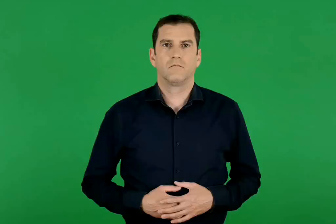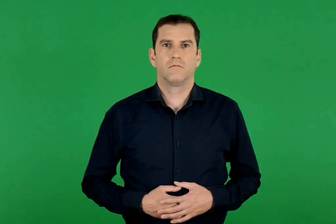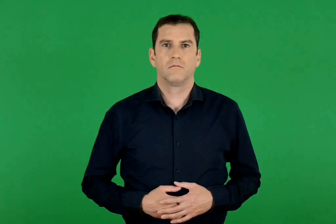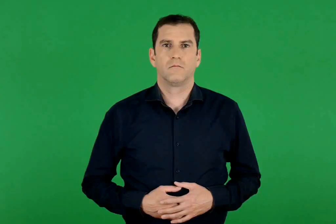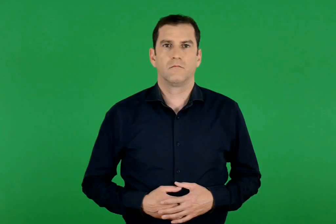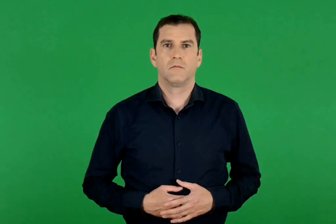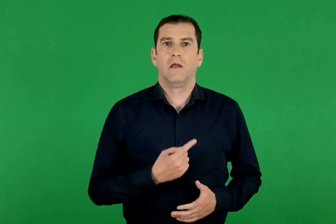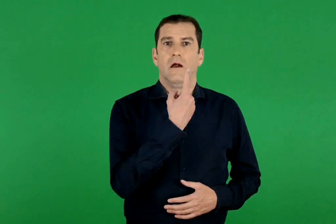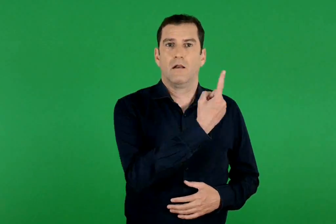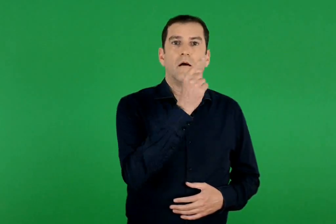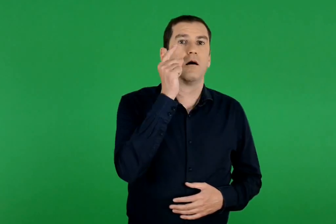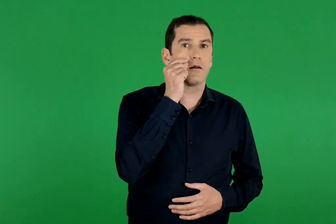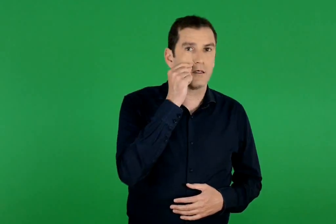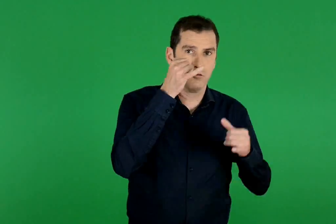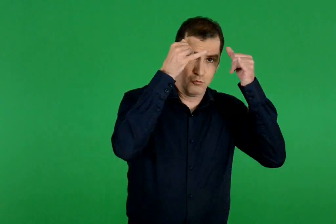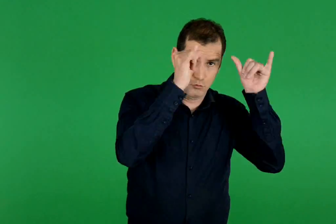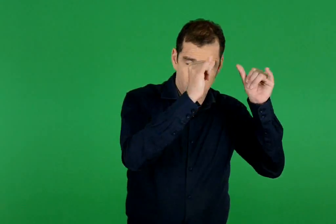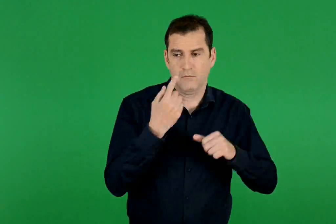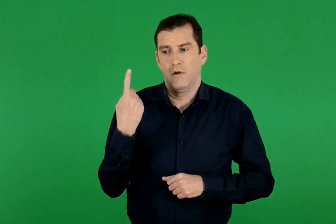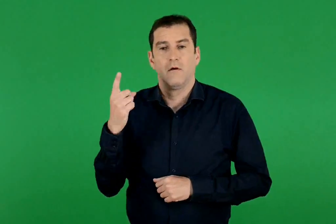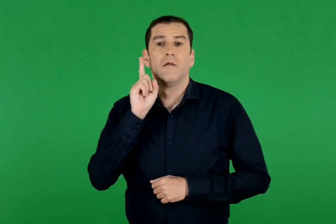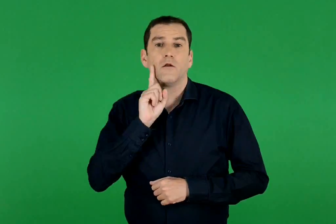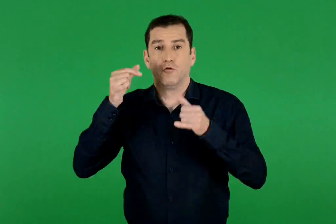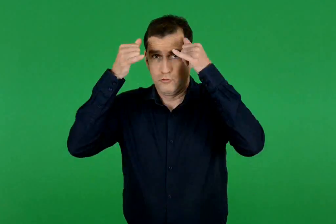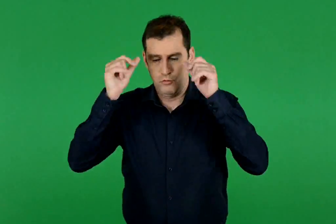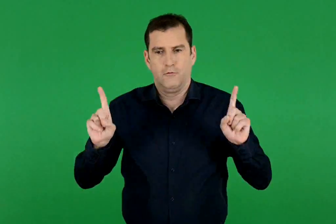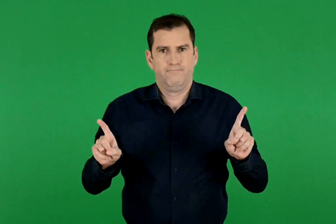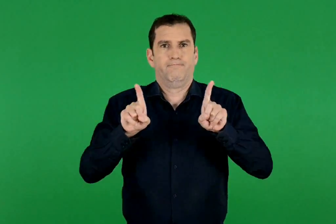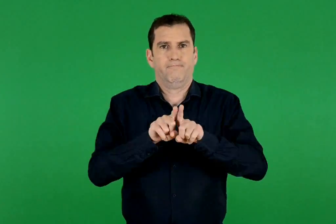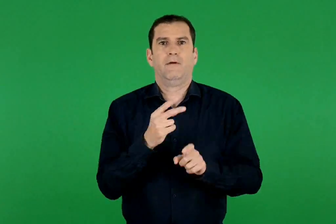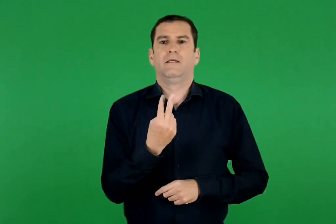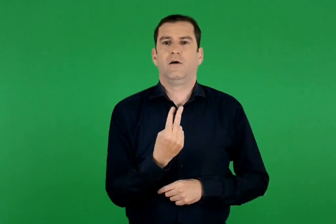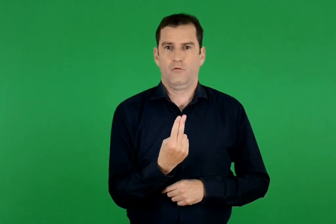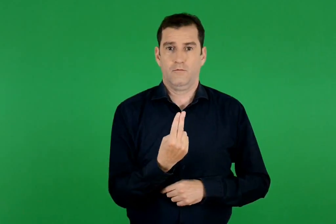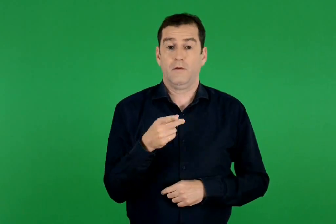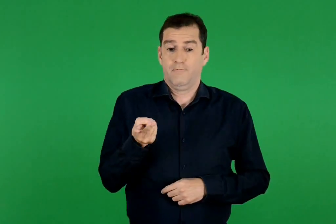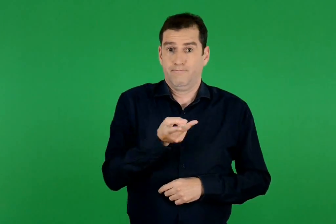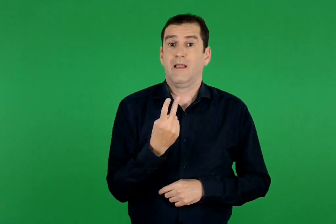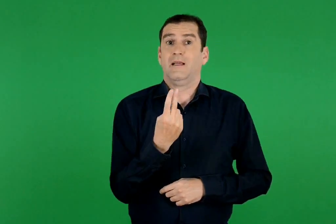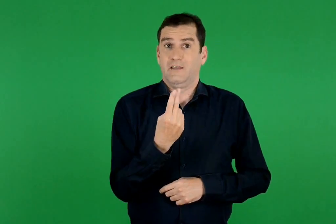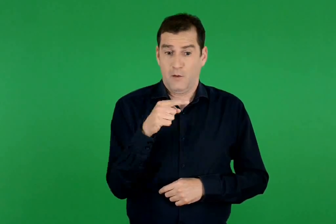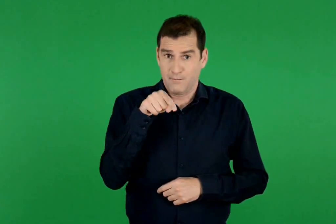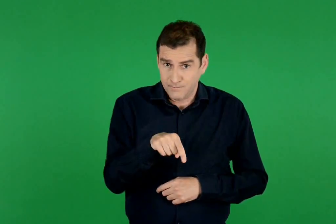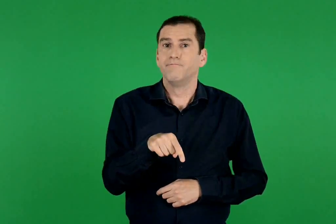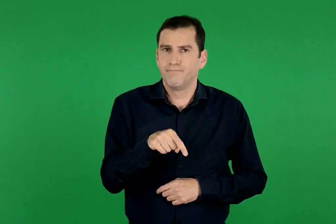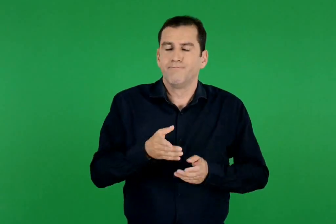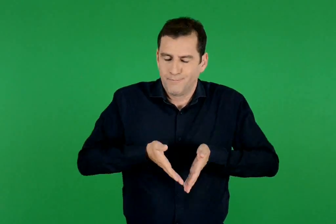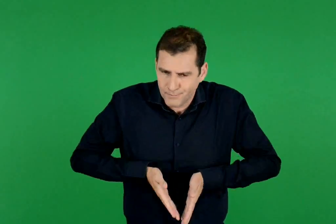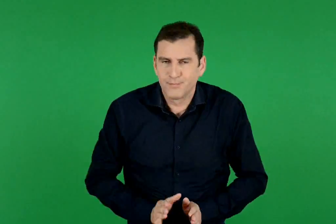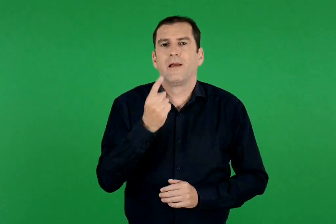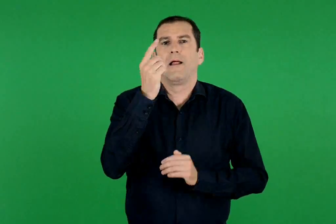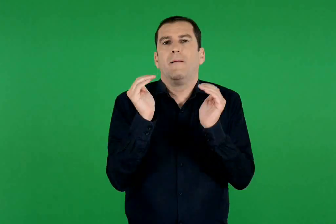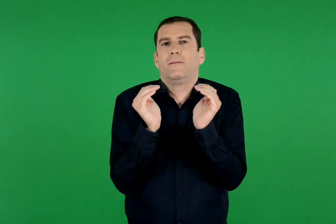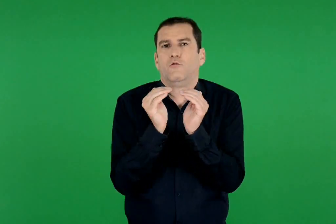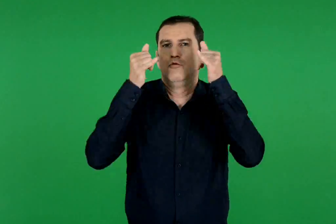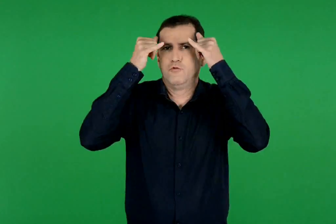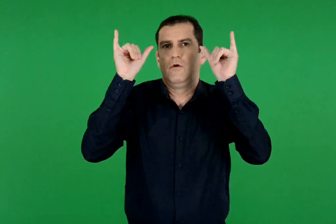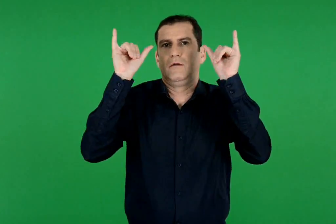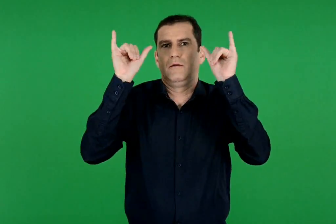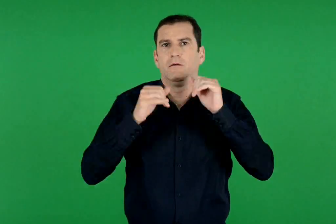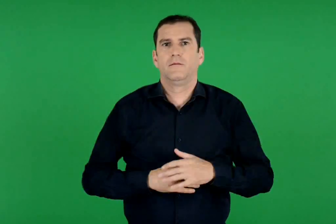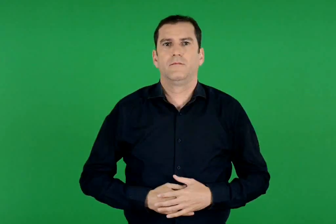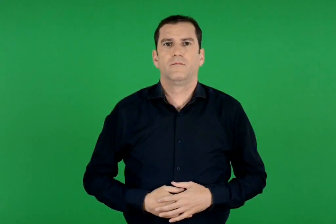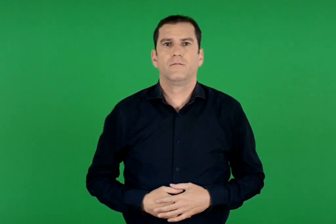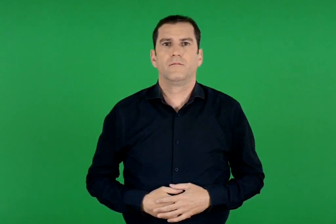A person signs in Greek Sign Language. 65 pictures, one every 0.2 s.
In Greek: ένα αρσενικό και ένα θηλυκό ζώο ζευγαρώνουν. από το ζευγάρωμα αυτό γεννιέται ένα μικρό ζωάκι
